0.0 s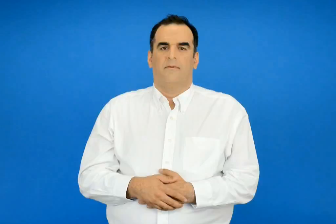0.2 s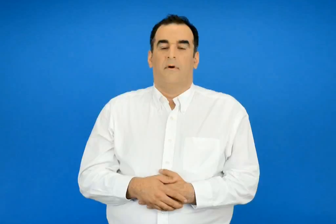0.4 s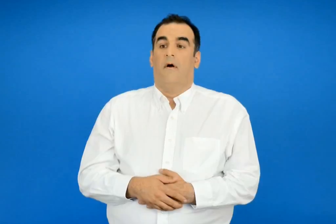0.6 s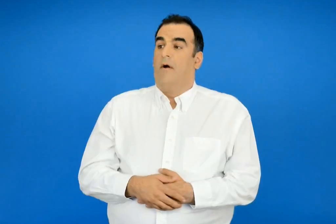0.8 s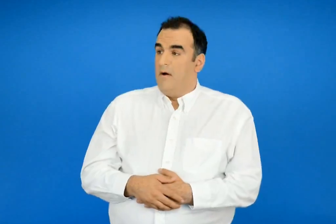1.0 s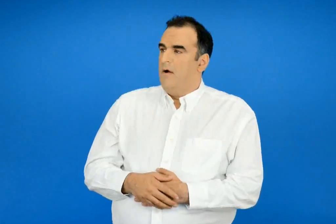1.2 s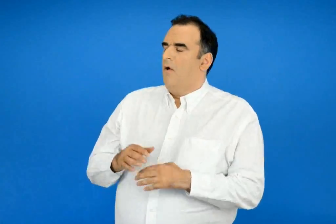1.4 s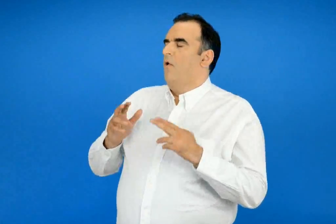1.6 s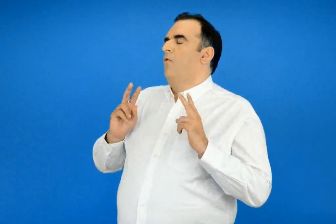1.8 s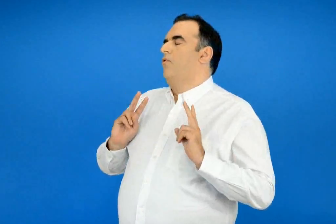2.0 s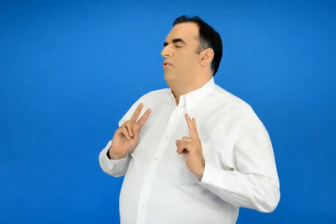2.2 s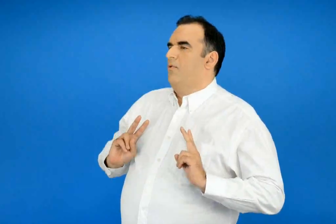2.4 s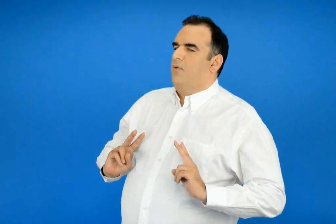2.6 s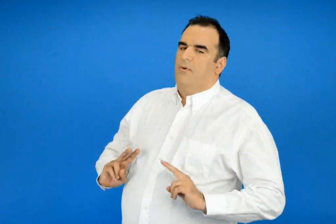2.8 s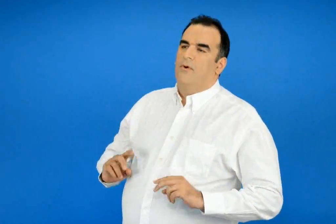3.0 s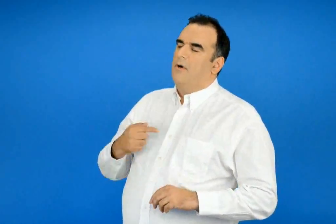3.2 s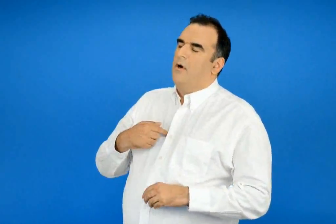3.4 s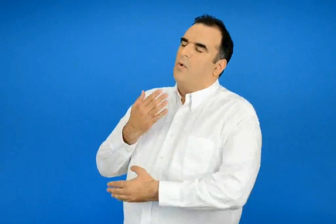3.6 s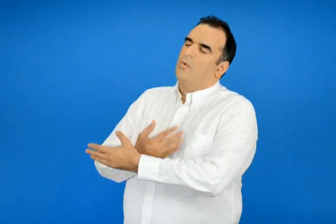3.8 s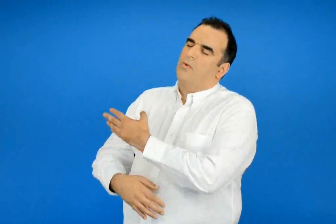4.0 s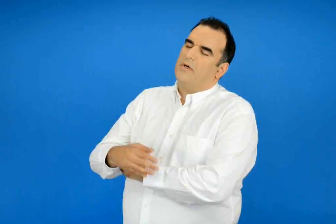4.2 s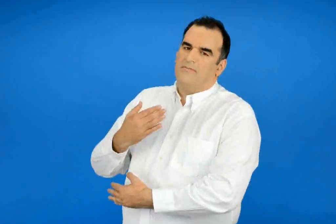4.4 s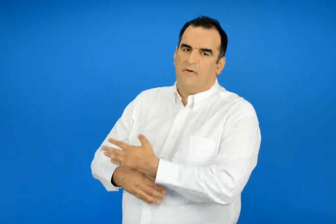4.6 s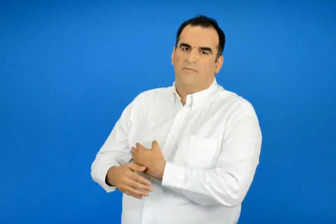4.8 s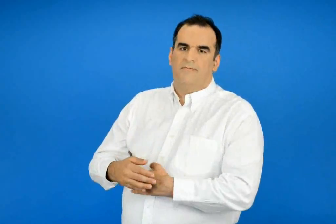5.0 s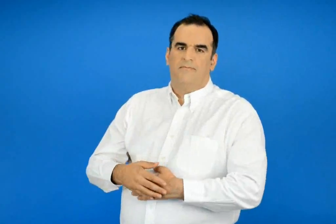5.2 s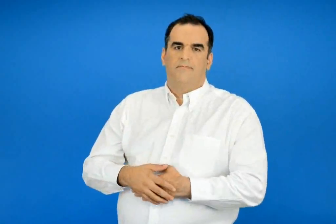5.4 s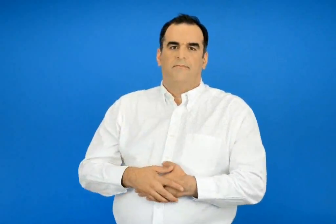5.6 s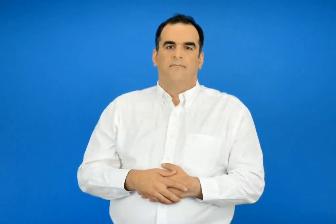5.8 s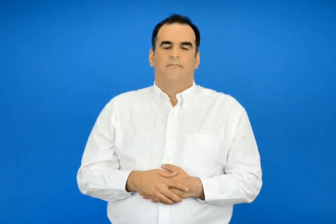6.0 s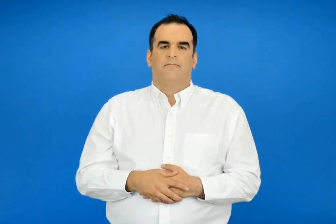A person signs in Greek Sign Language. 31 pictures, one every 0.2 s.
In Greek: ουφ είμαι κουρασμένος
